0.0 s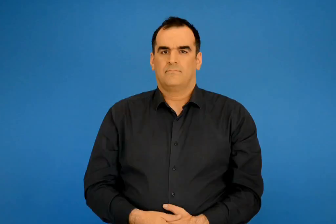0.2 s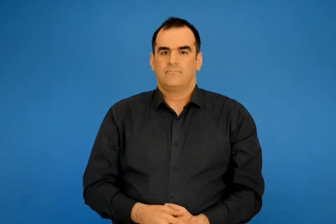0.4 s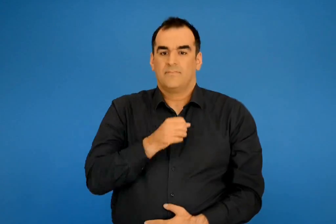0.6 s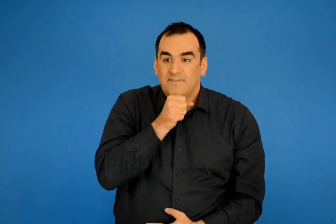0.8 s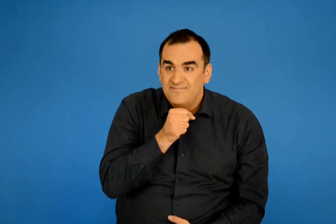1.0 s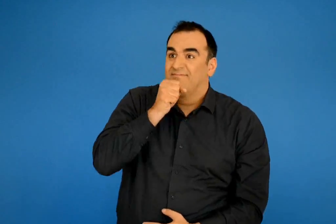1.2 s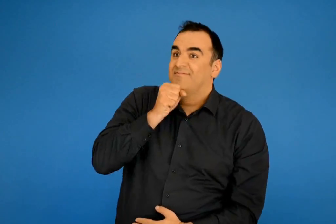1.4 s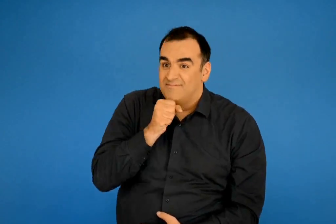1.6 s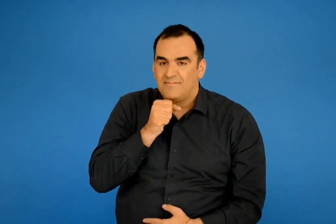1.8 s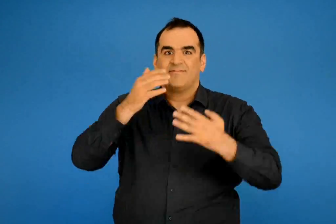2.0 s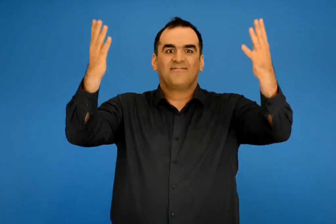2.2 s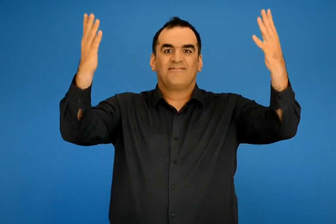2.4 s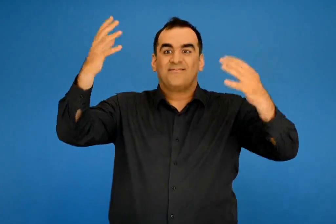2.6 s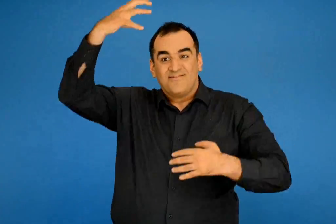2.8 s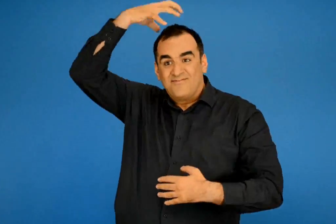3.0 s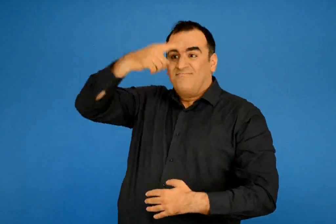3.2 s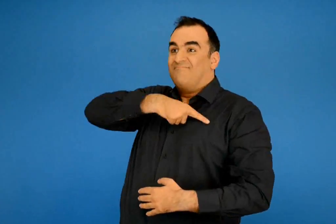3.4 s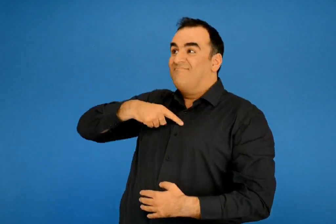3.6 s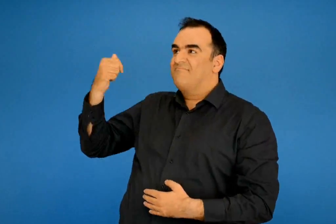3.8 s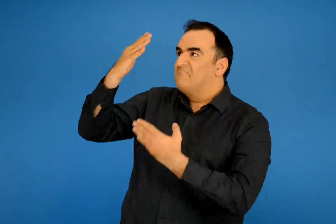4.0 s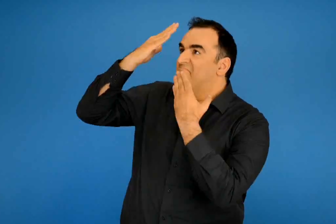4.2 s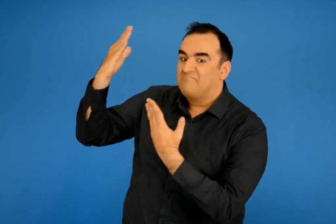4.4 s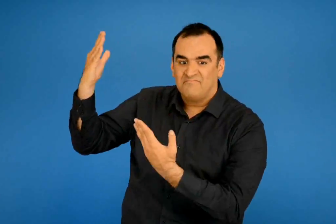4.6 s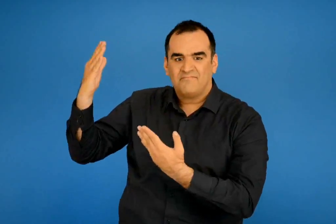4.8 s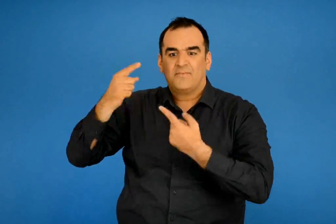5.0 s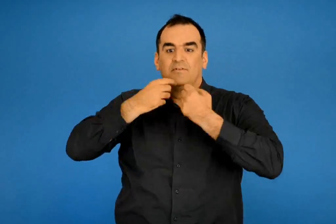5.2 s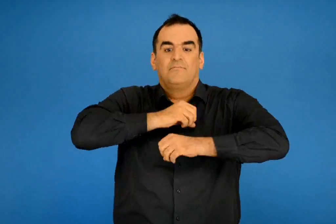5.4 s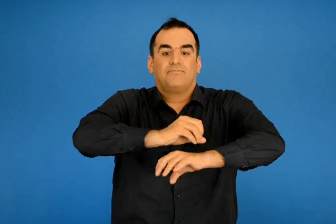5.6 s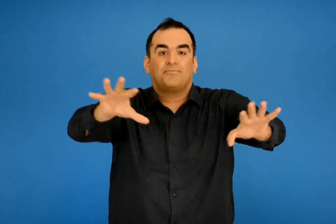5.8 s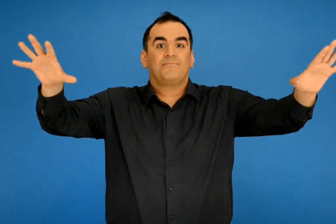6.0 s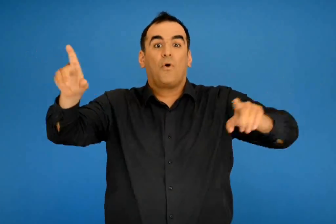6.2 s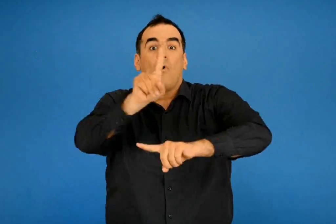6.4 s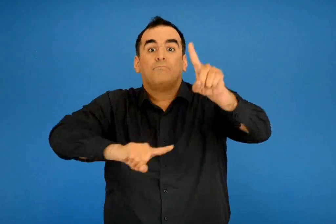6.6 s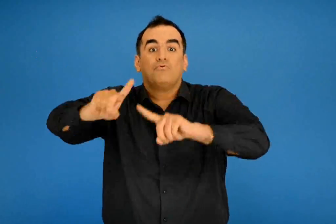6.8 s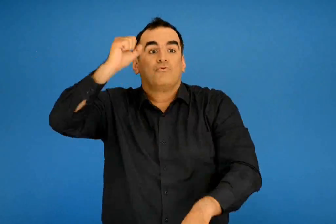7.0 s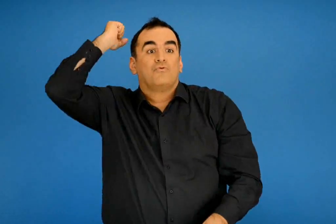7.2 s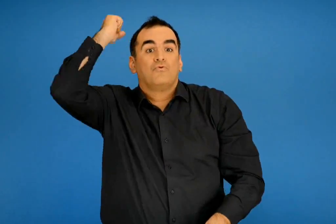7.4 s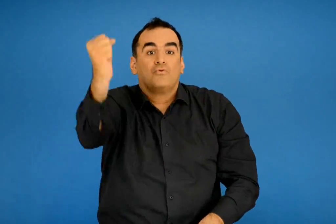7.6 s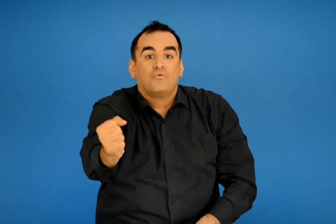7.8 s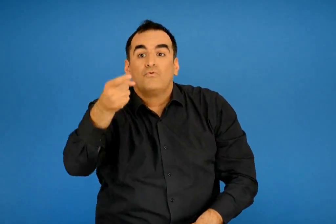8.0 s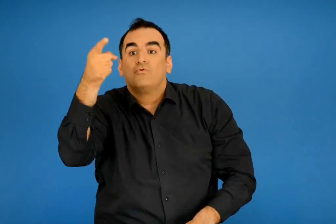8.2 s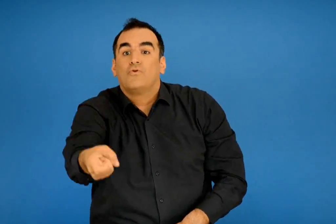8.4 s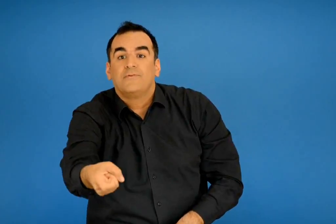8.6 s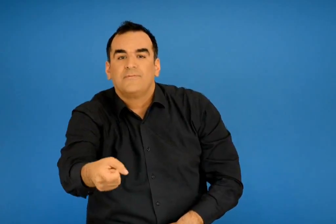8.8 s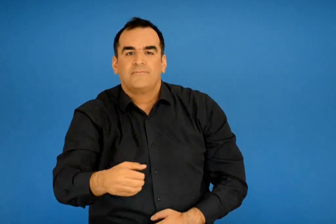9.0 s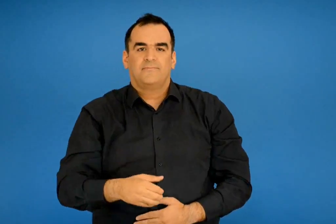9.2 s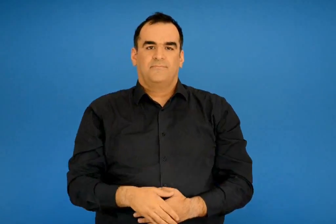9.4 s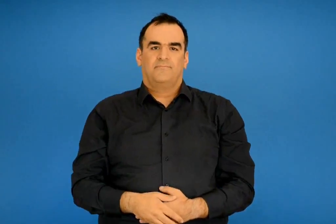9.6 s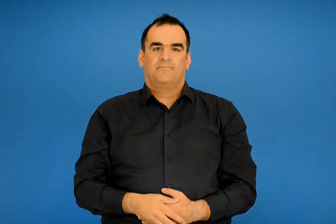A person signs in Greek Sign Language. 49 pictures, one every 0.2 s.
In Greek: χατζηαβατης κατά διαταγή του πολυχρονεμένου μας πασά όποιος σκοτώσει
